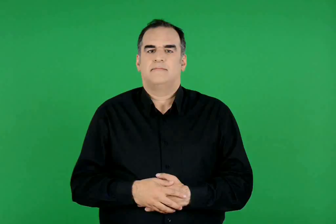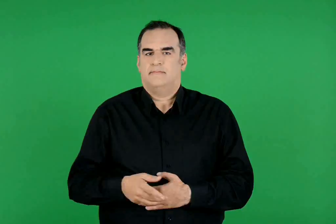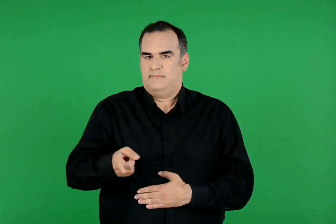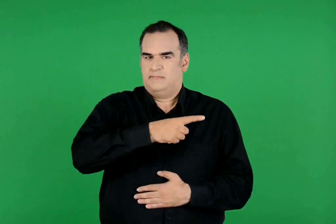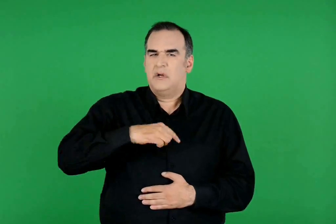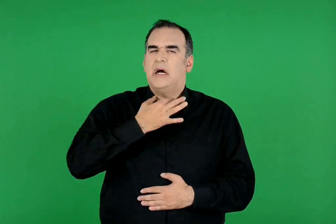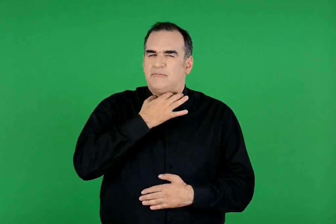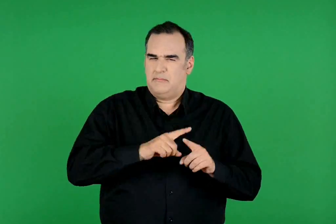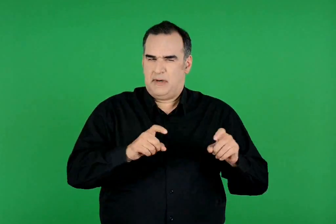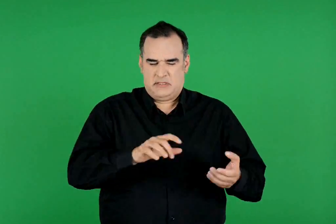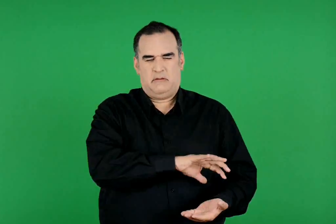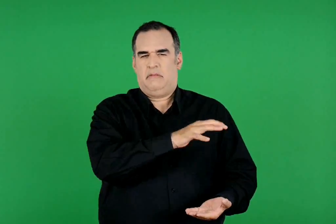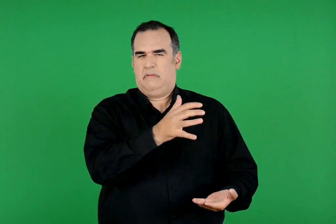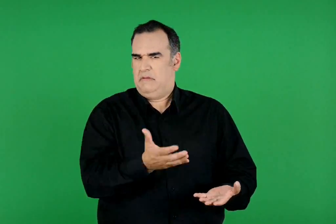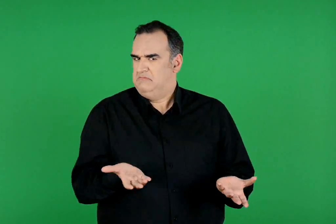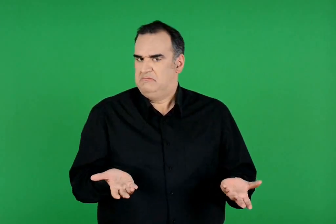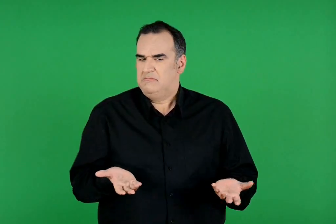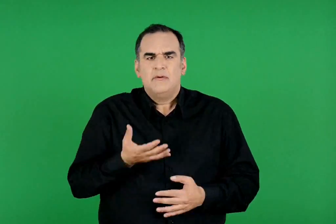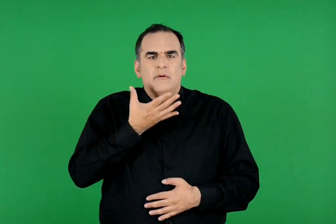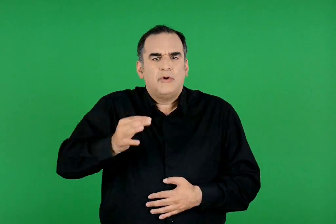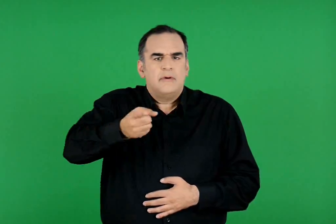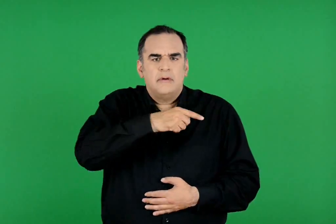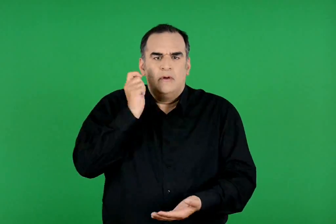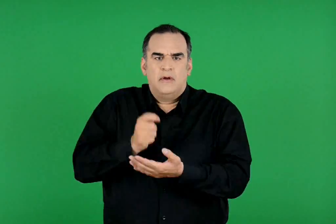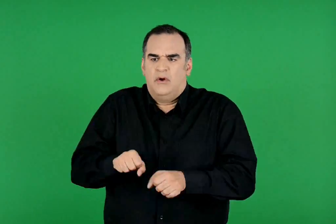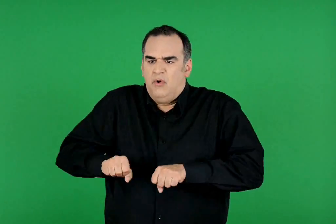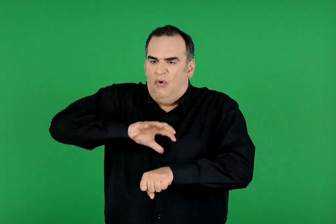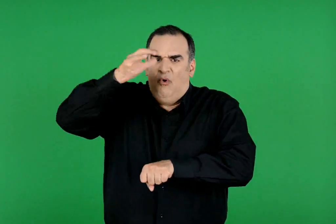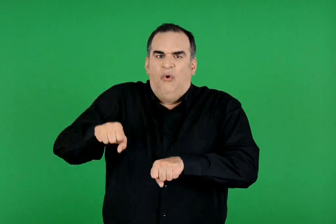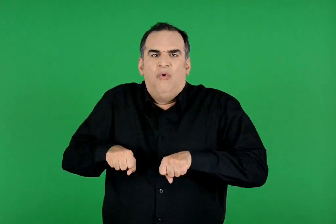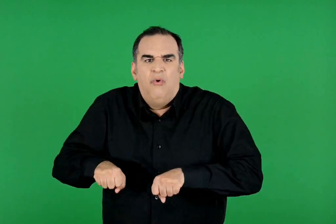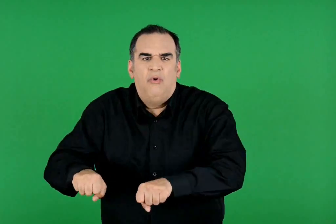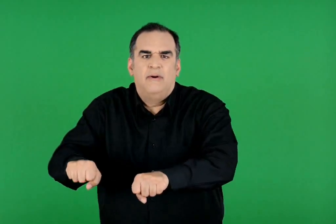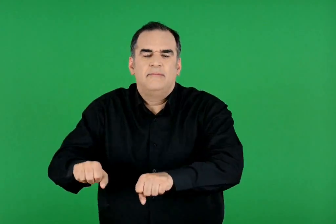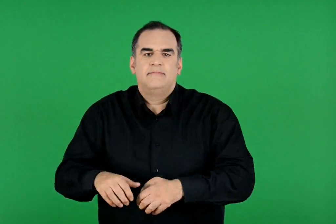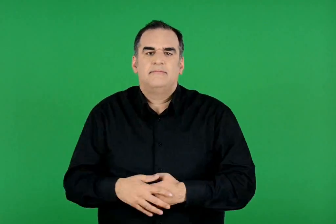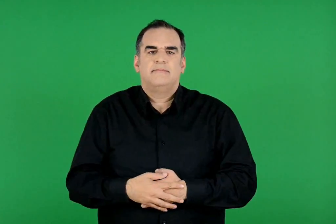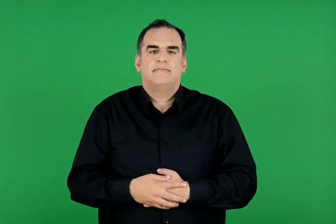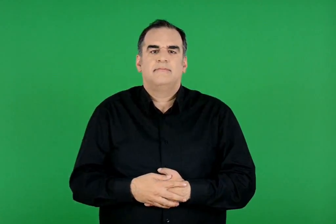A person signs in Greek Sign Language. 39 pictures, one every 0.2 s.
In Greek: αφού χρειαζόμαστε λίγα πράγματα
